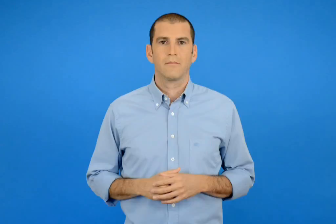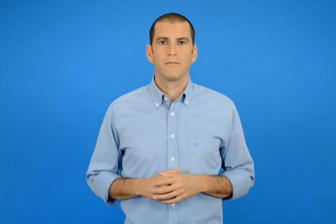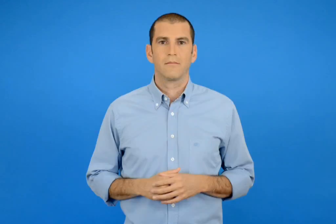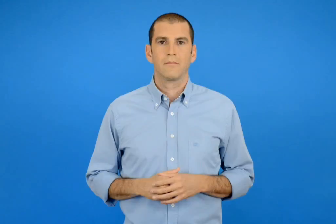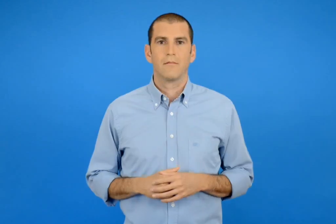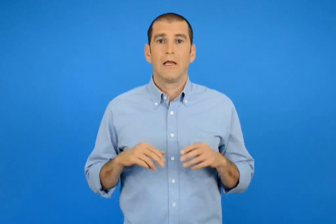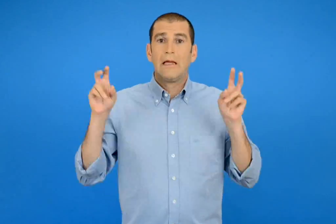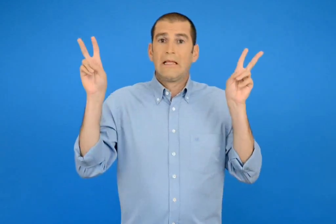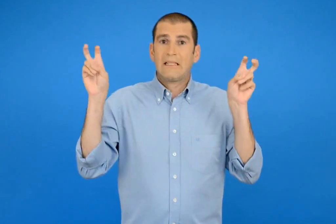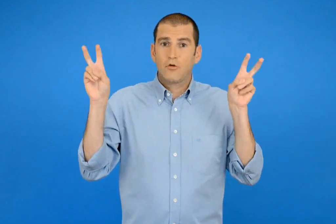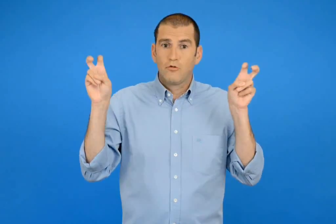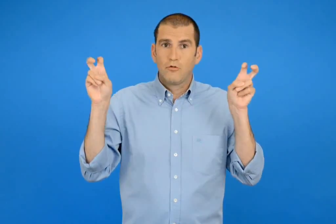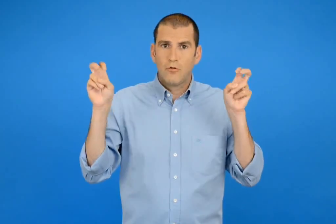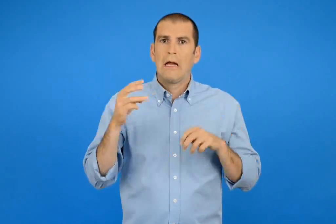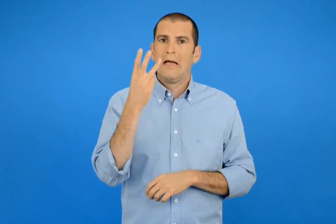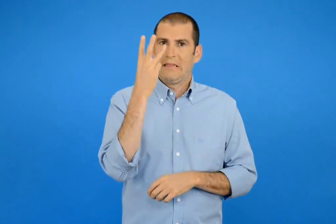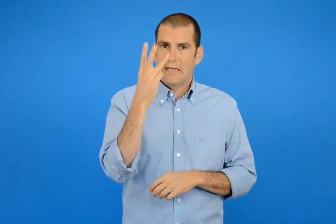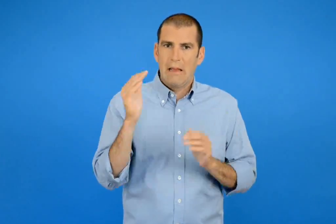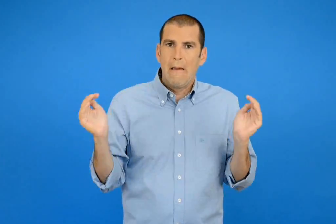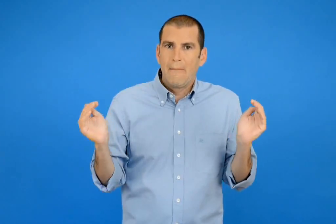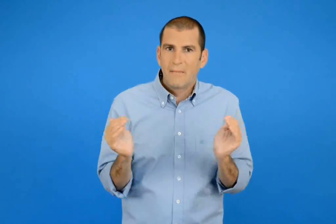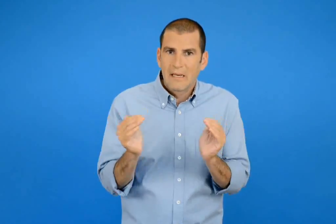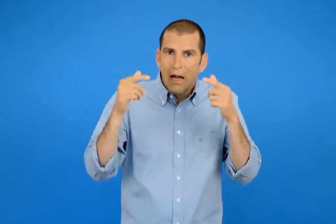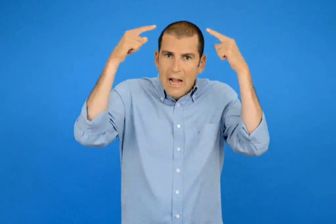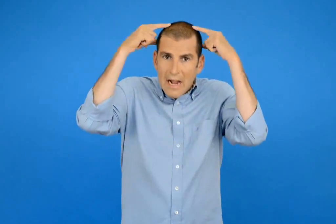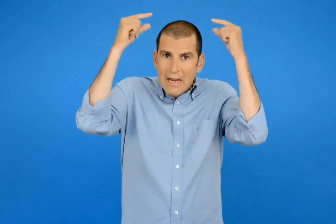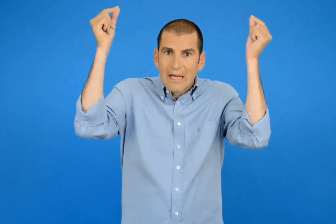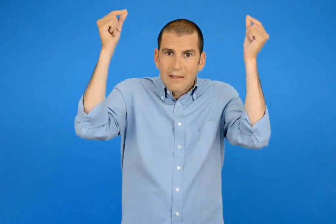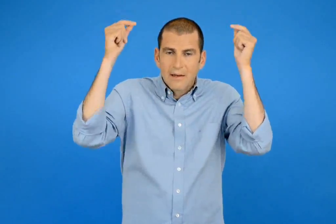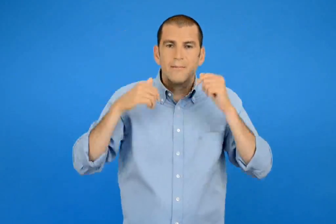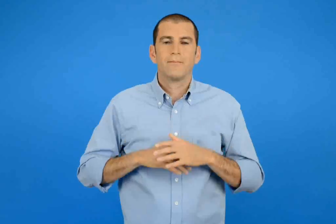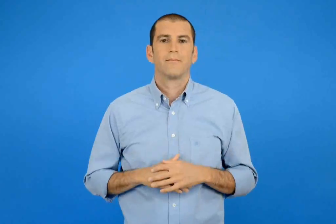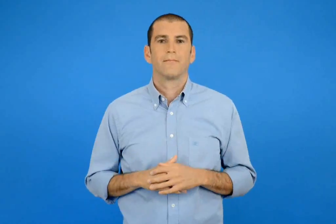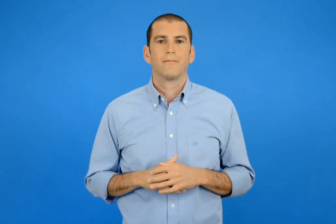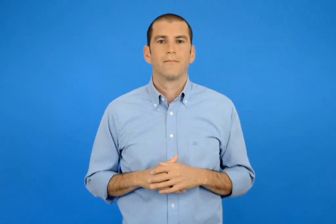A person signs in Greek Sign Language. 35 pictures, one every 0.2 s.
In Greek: τίτλος τα τρία μικρά λυκάκια
